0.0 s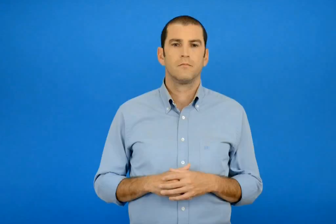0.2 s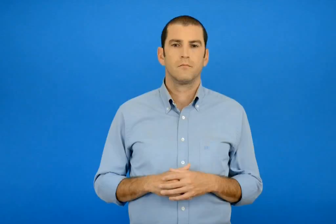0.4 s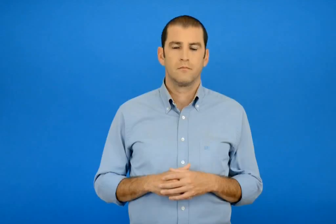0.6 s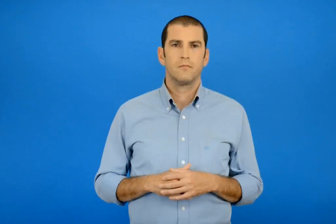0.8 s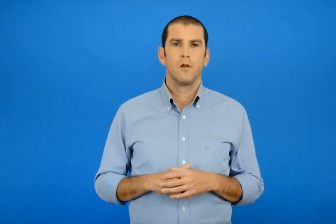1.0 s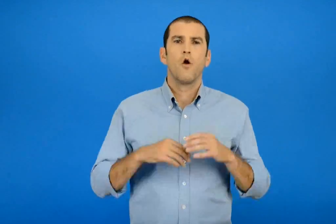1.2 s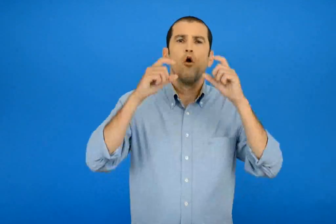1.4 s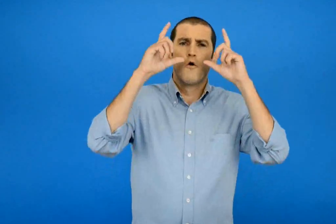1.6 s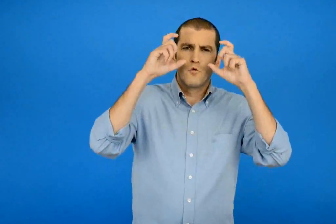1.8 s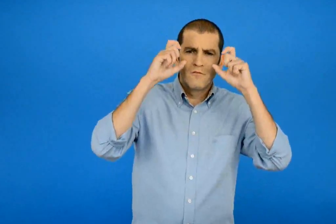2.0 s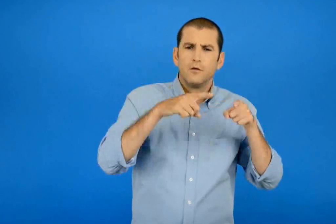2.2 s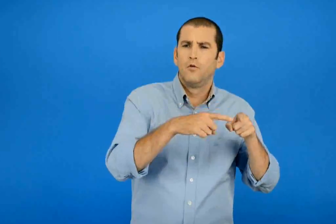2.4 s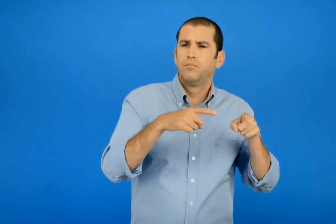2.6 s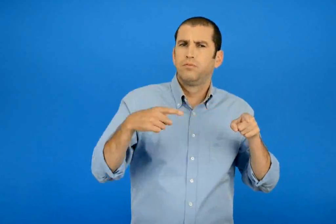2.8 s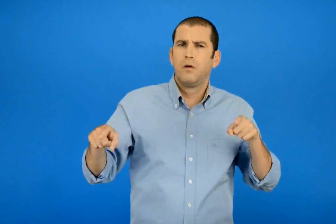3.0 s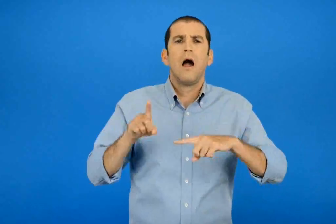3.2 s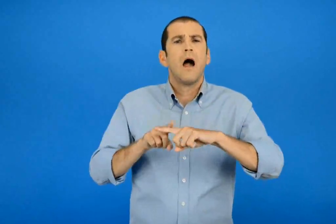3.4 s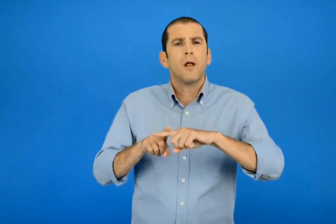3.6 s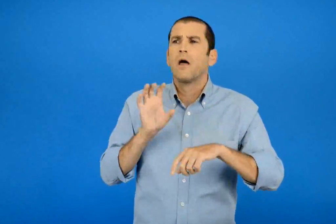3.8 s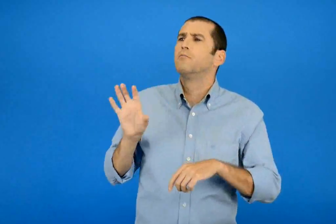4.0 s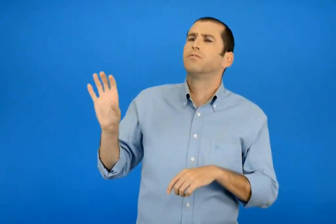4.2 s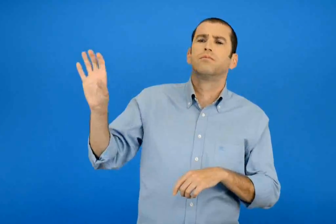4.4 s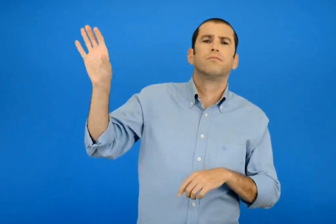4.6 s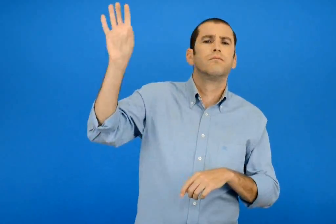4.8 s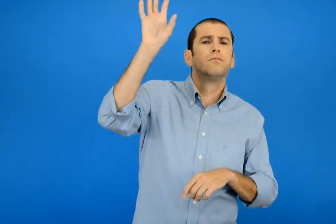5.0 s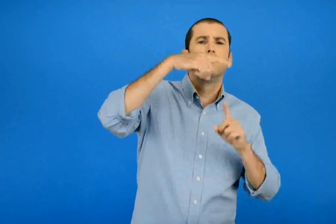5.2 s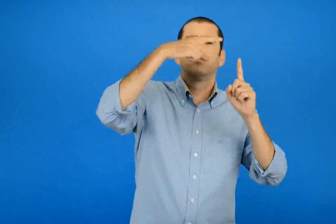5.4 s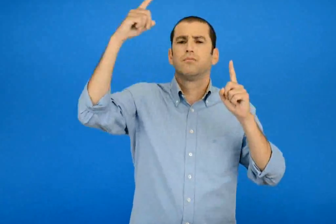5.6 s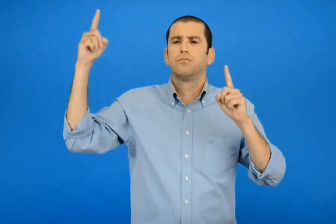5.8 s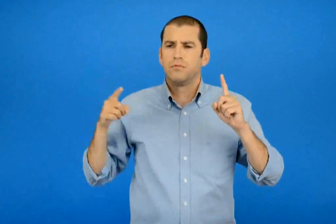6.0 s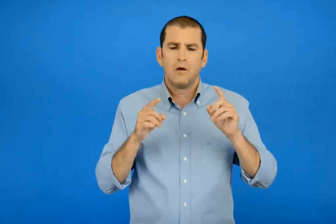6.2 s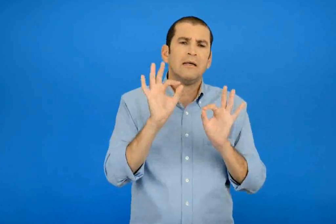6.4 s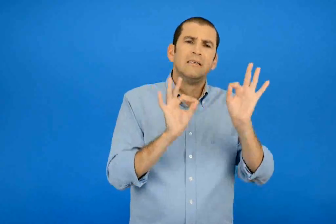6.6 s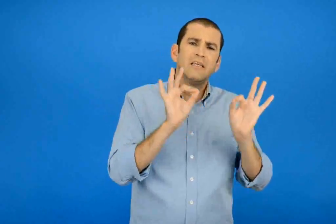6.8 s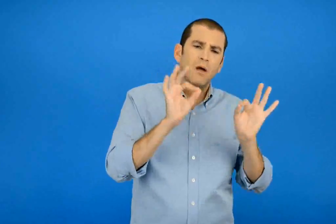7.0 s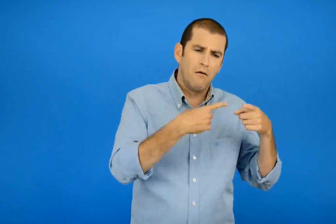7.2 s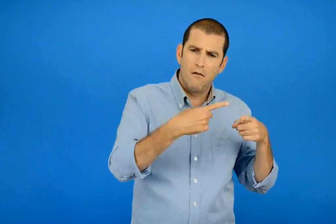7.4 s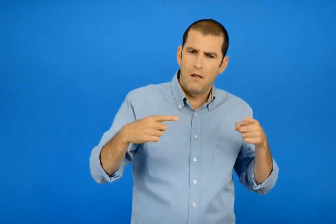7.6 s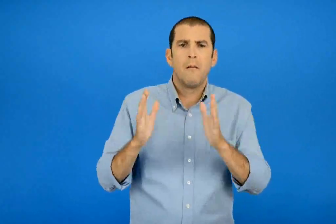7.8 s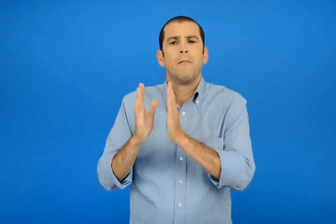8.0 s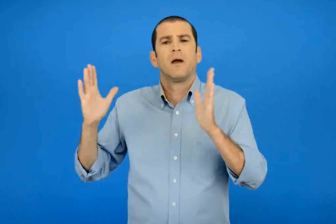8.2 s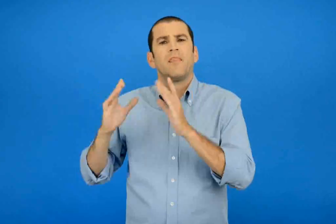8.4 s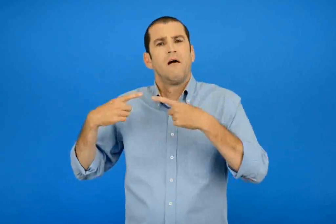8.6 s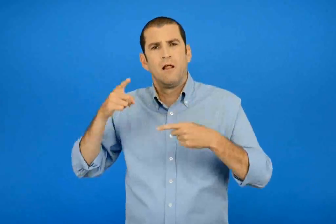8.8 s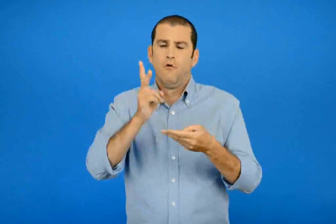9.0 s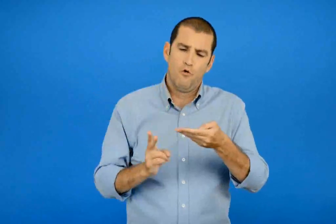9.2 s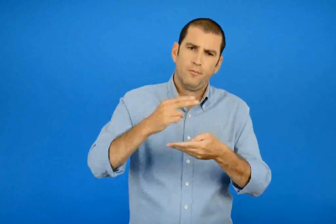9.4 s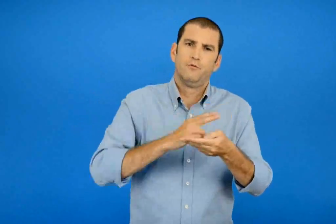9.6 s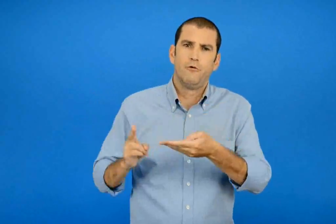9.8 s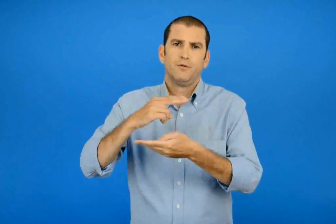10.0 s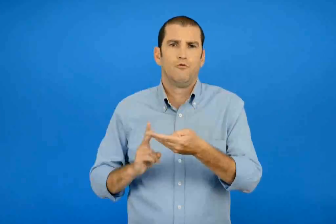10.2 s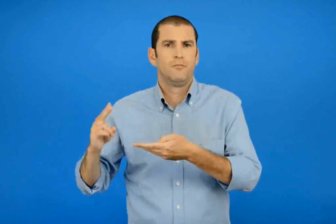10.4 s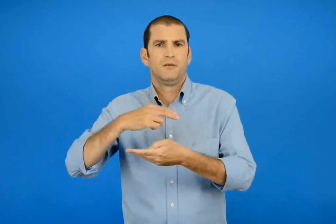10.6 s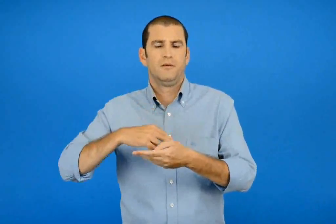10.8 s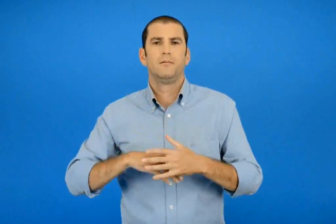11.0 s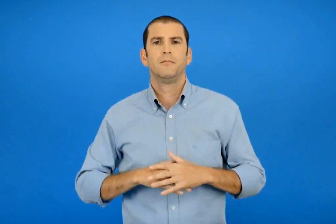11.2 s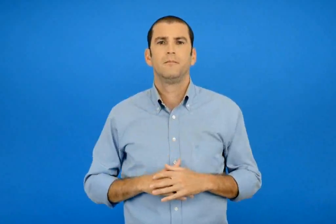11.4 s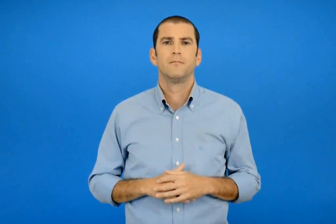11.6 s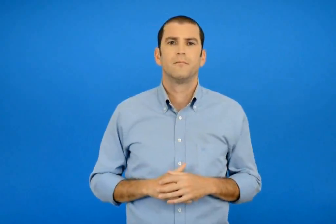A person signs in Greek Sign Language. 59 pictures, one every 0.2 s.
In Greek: κόψτε φωτογραφίες από διαφορά μέρη της ελλάδας σε διαφορετικά σχήματα και μεγέθη
